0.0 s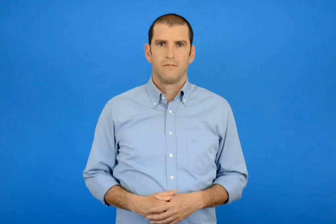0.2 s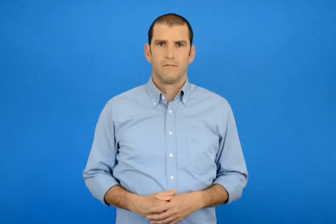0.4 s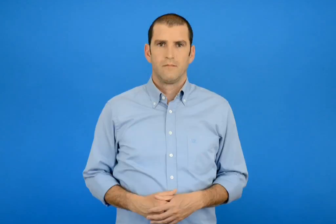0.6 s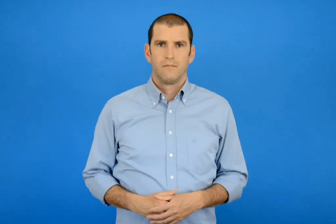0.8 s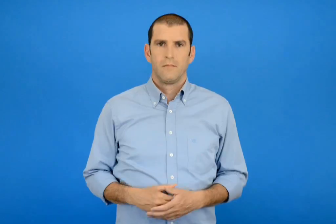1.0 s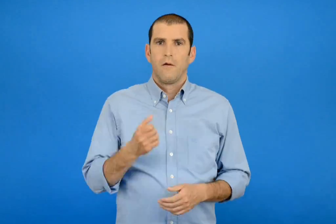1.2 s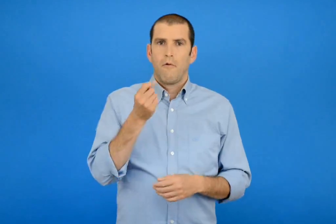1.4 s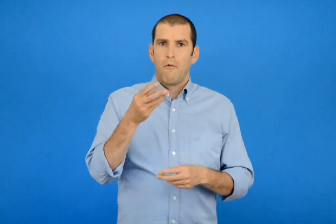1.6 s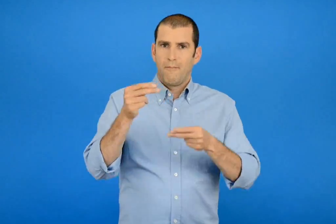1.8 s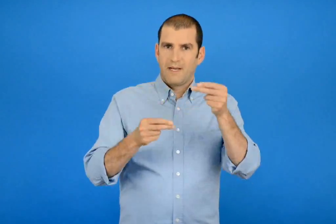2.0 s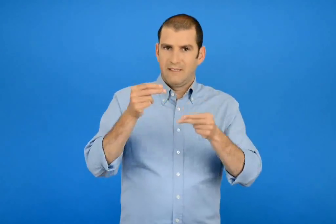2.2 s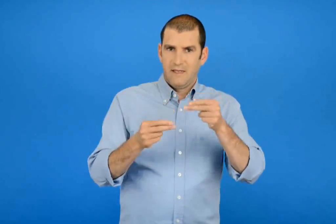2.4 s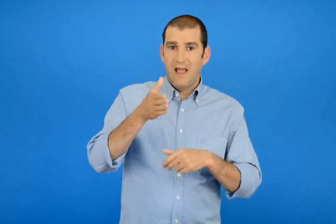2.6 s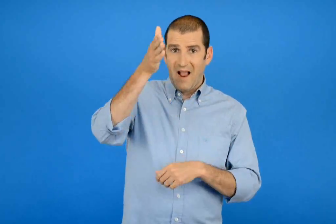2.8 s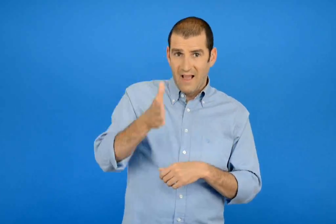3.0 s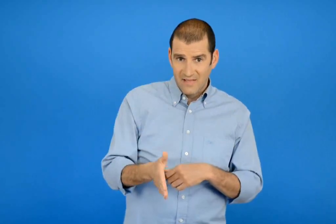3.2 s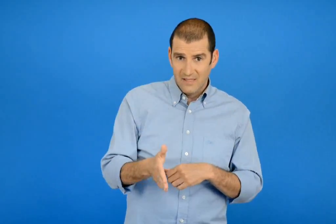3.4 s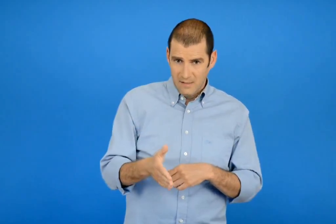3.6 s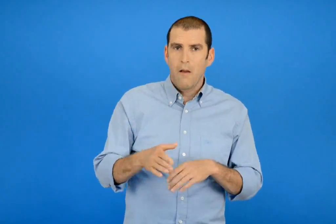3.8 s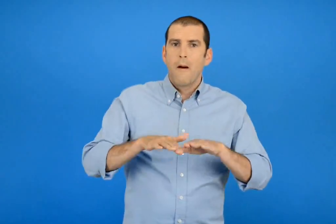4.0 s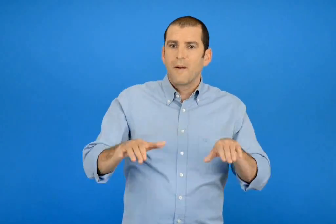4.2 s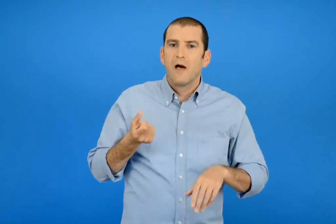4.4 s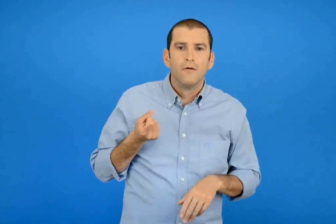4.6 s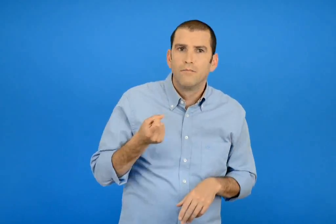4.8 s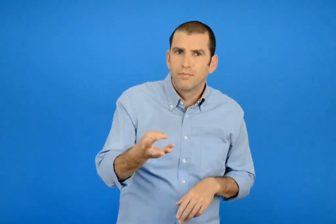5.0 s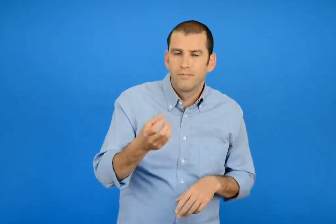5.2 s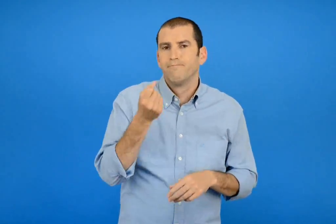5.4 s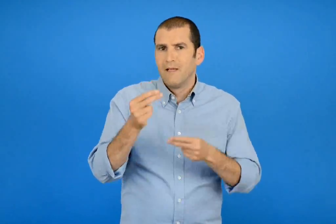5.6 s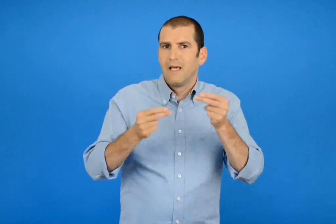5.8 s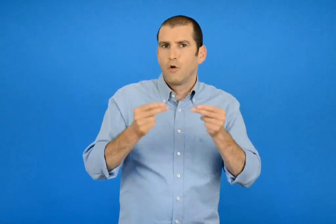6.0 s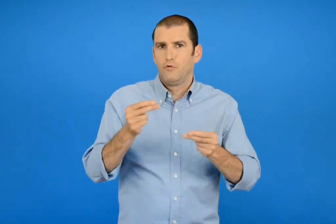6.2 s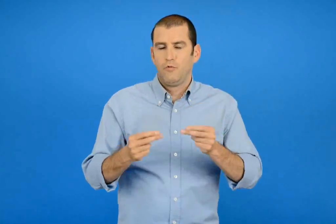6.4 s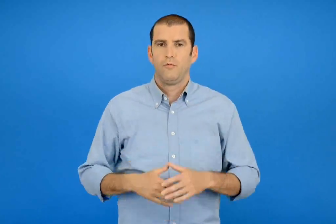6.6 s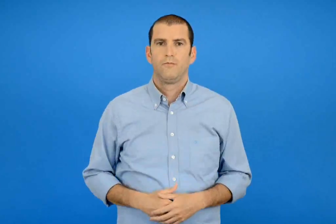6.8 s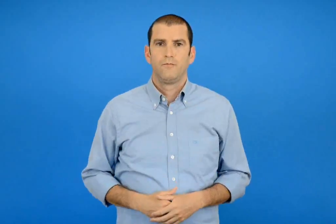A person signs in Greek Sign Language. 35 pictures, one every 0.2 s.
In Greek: υπολογίζω με καθετή πράξη τον αριθμό των παιδιών
